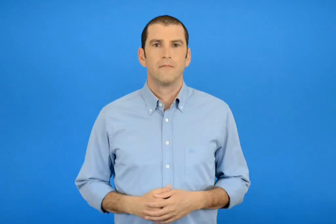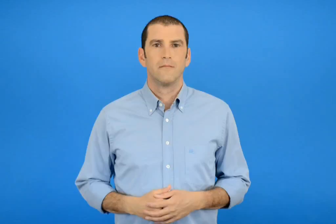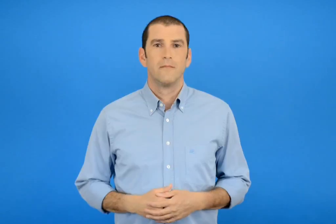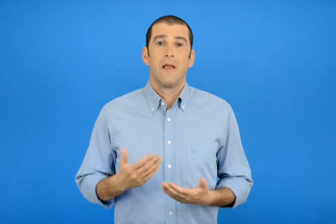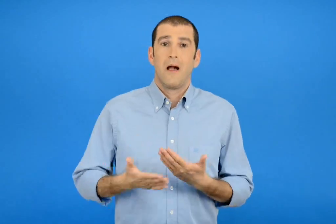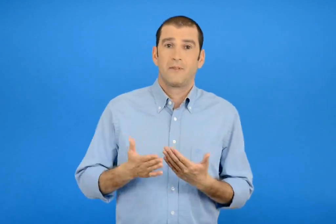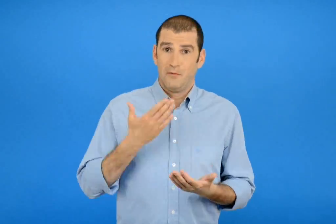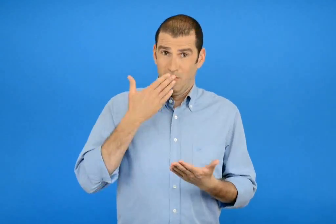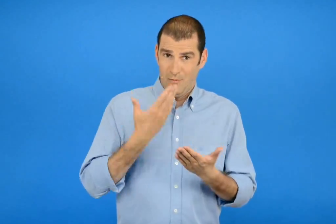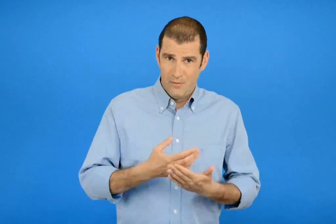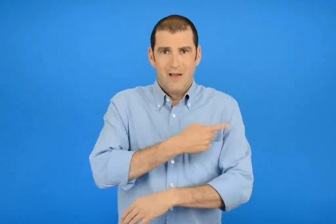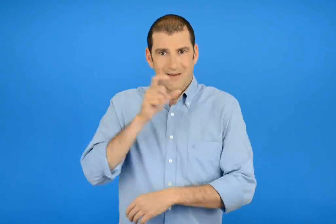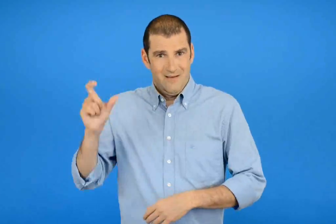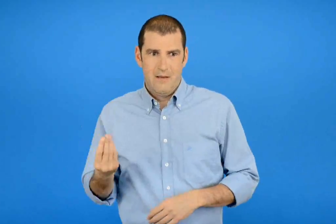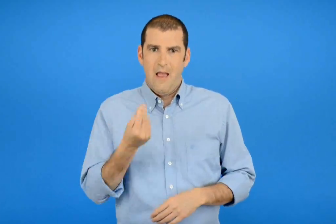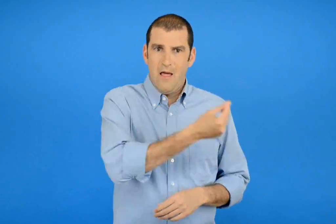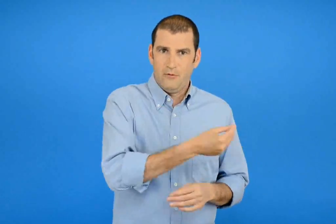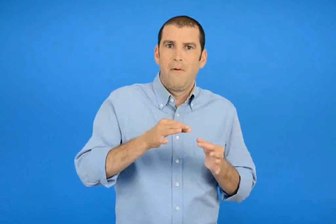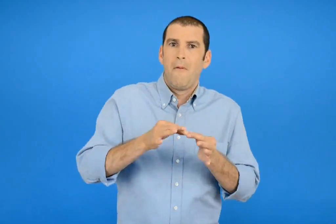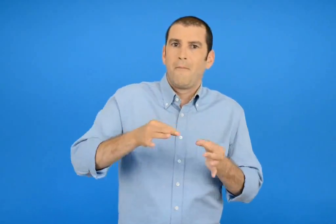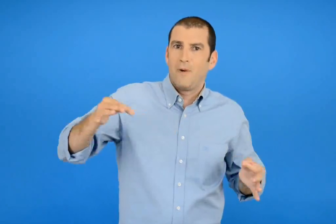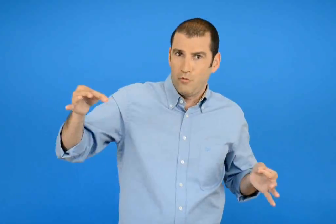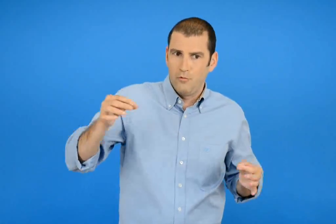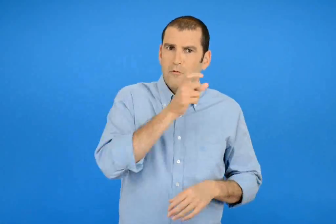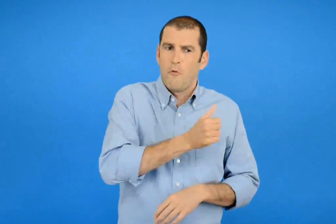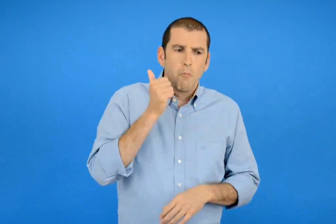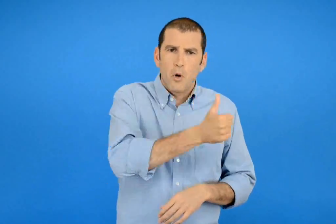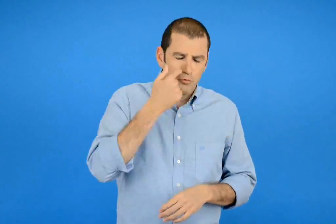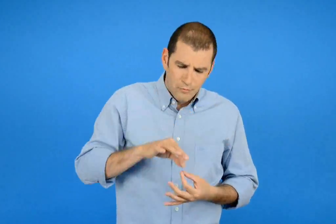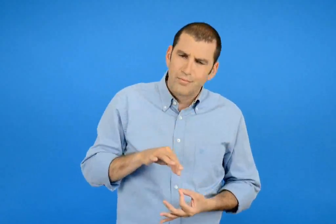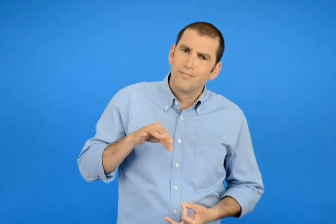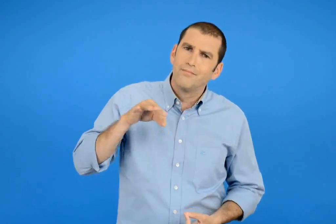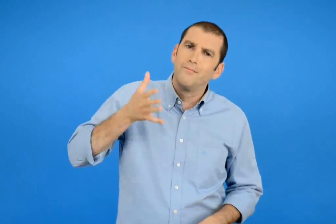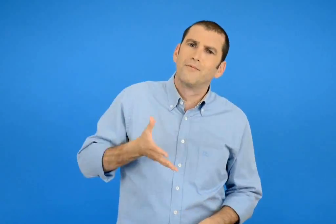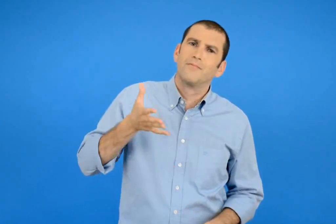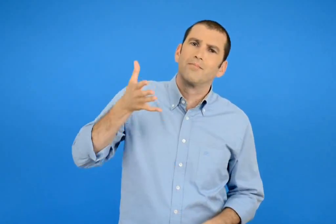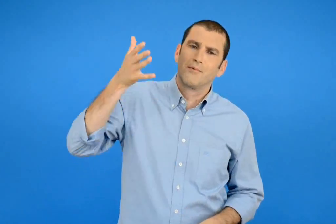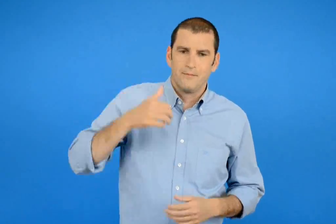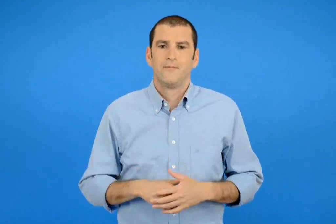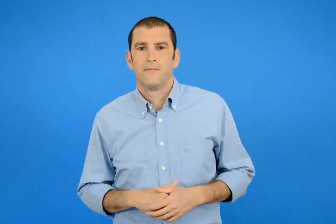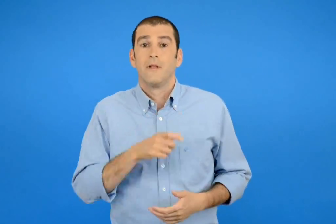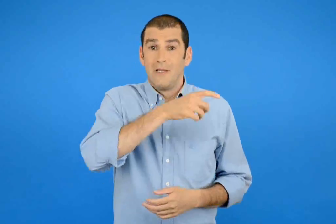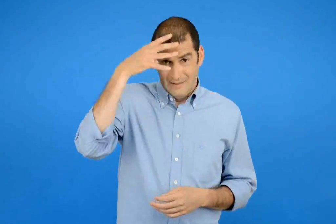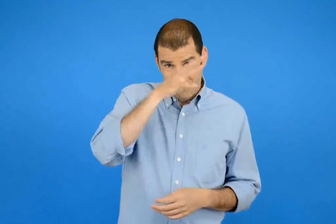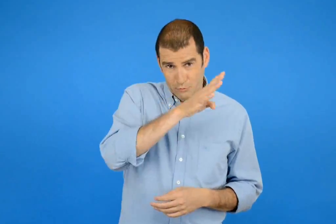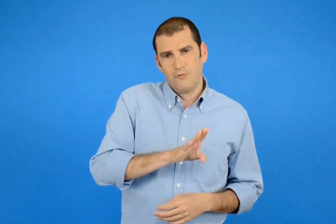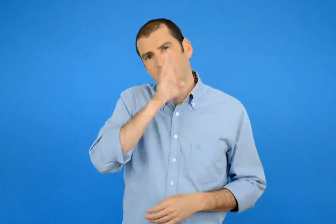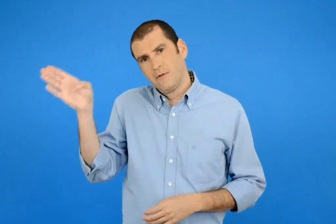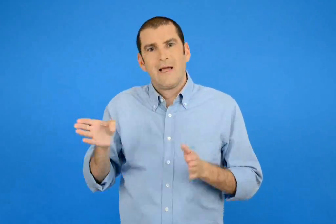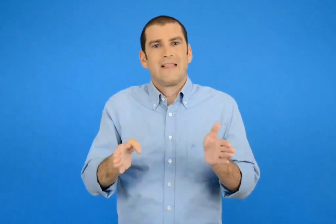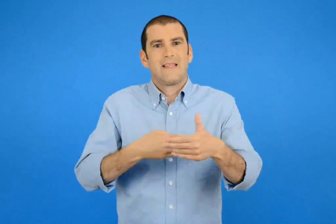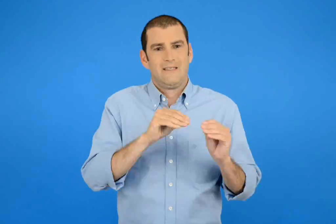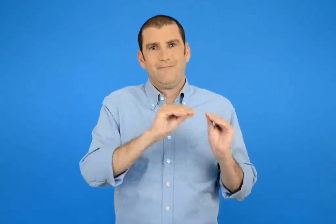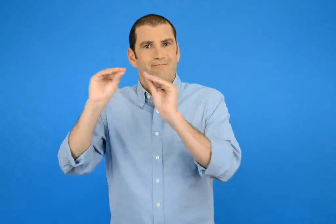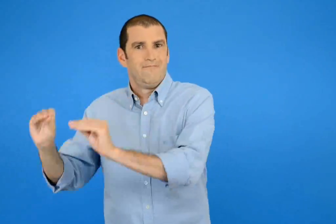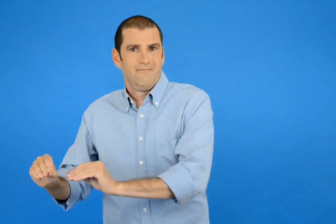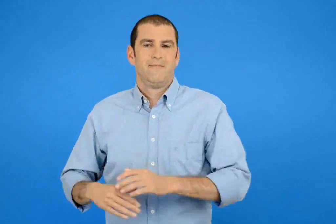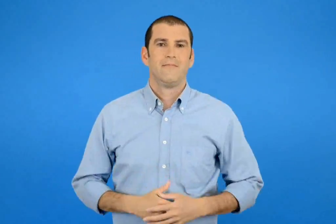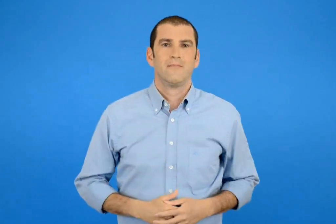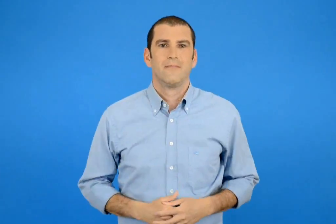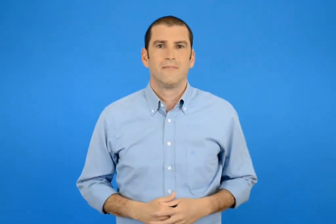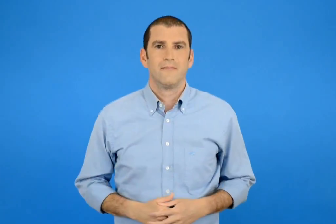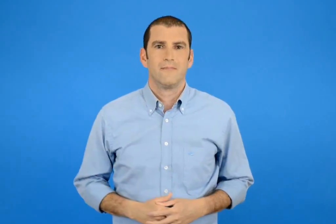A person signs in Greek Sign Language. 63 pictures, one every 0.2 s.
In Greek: στο τέλος της επίσκεψης του έδωσε ένα δικό του μέτρο για να βλέπει μονός του πόσο ψηλώνει ο σπύρος το έφερε στην τάξη
